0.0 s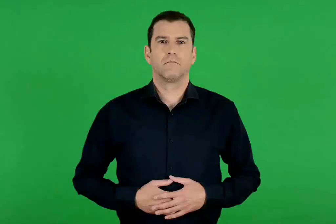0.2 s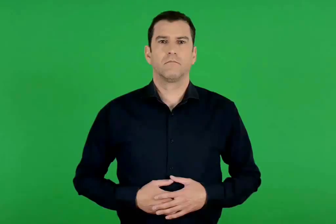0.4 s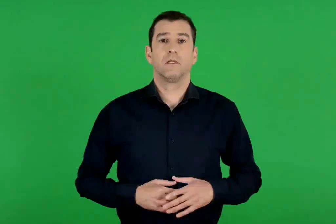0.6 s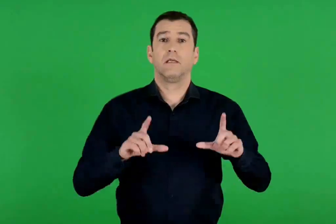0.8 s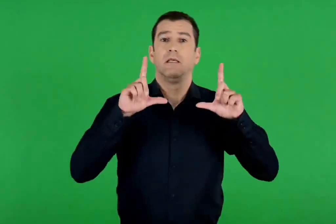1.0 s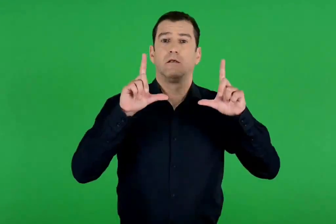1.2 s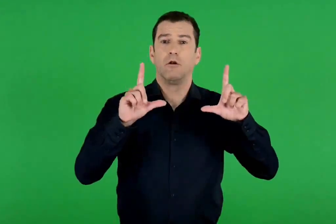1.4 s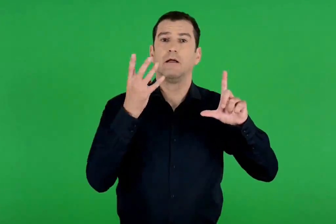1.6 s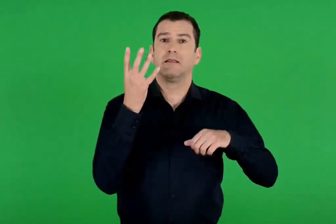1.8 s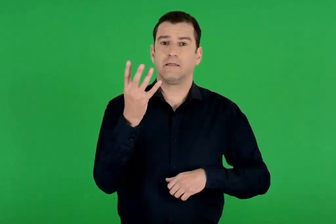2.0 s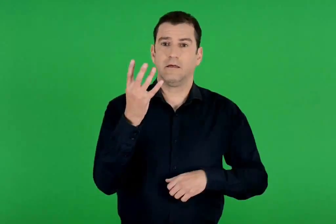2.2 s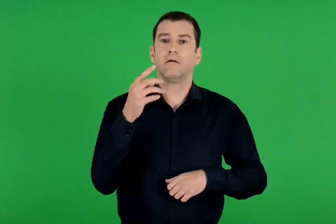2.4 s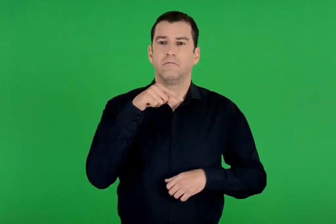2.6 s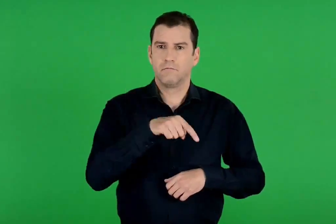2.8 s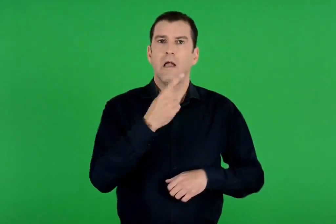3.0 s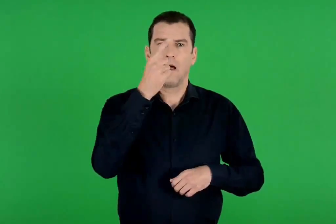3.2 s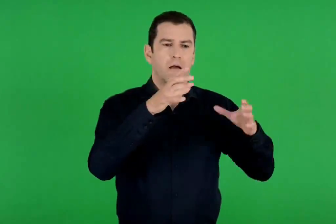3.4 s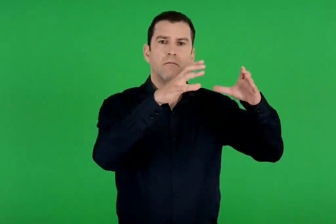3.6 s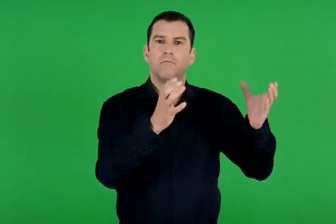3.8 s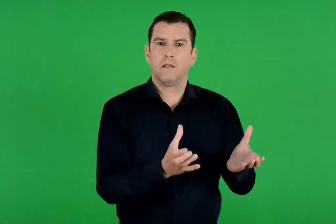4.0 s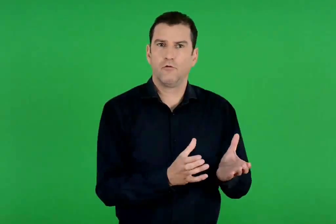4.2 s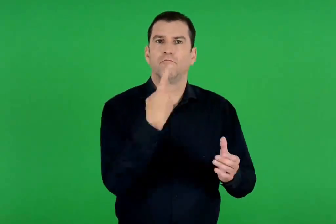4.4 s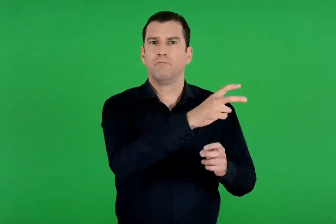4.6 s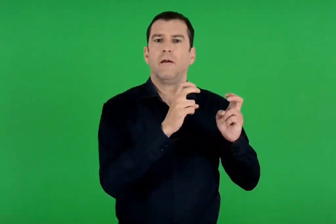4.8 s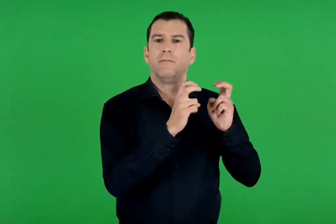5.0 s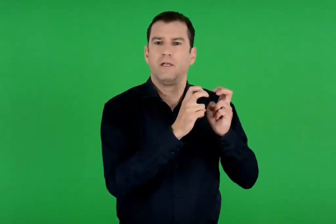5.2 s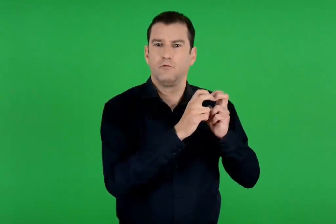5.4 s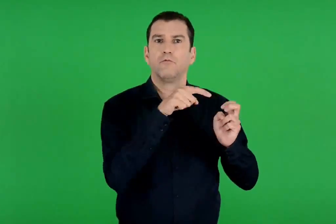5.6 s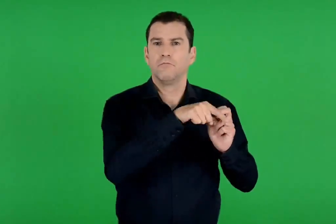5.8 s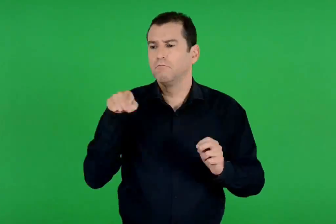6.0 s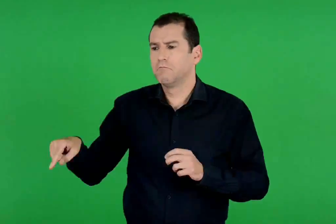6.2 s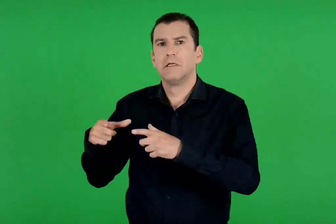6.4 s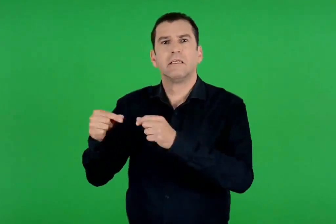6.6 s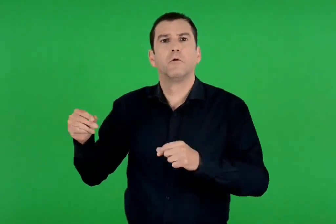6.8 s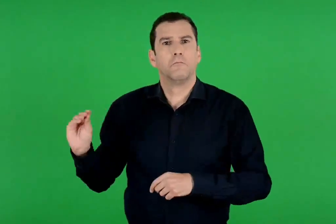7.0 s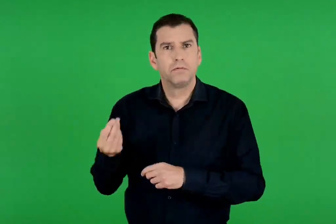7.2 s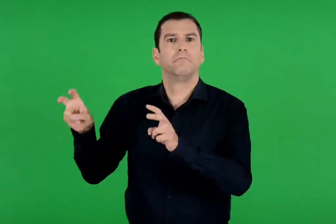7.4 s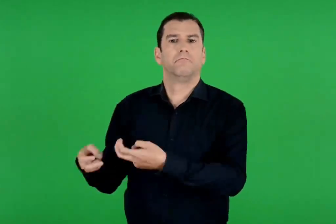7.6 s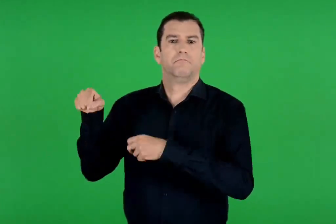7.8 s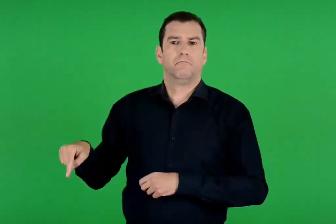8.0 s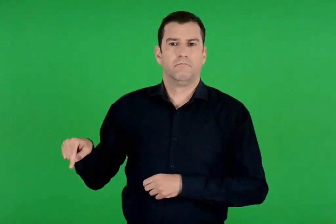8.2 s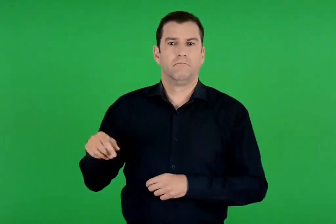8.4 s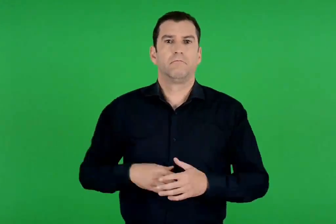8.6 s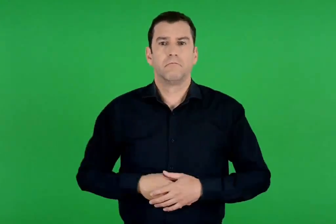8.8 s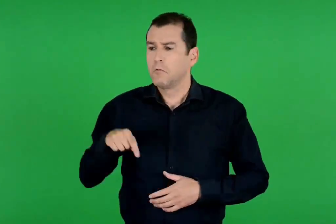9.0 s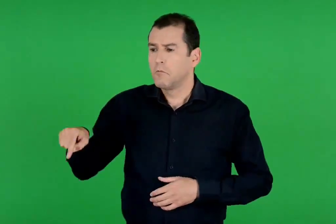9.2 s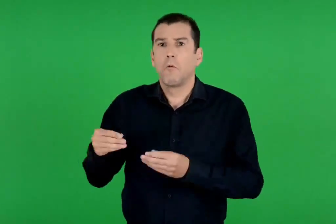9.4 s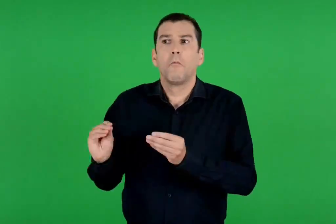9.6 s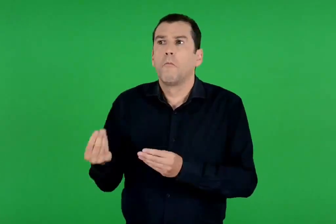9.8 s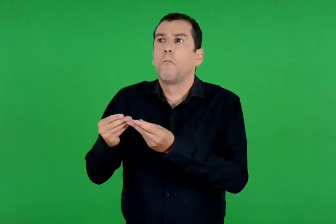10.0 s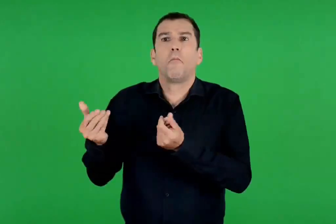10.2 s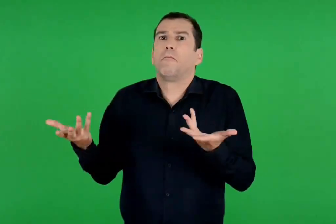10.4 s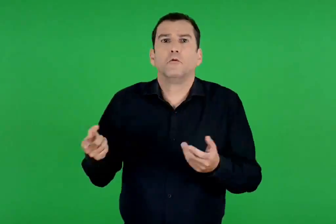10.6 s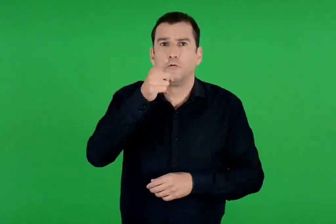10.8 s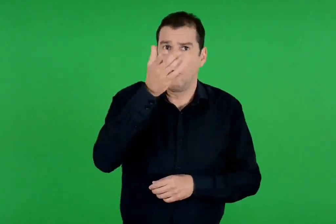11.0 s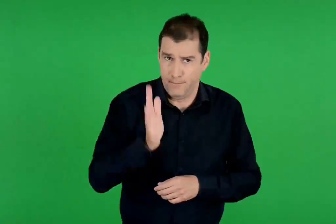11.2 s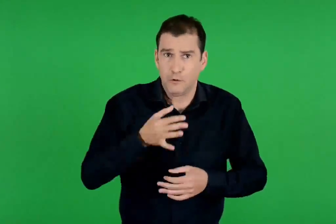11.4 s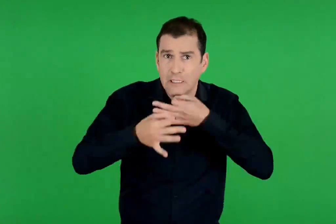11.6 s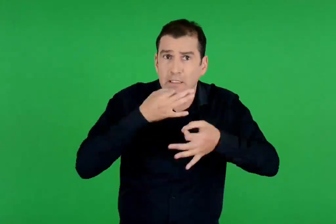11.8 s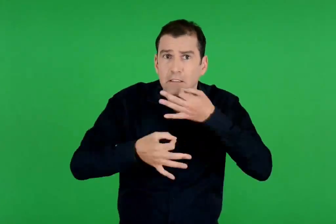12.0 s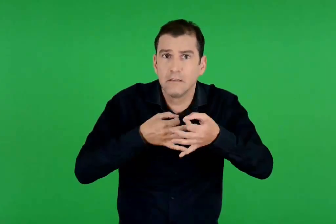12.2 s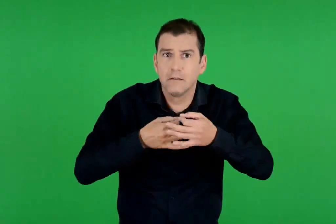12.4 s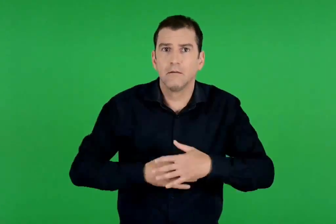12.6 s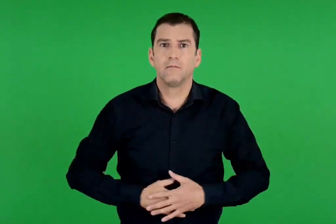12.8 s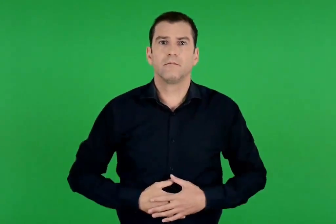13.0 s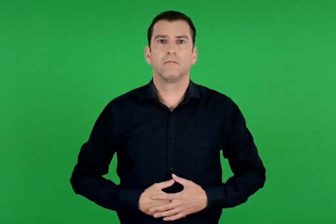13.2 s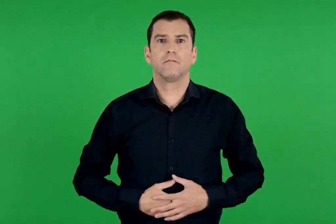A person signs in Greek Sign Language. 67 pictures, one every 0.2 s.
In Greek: στην εικόνα 4 υπάρχει ένα μυκηναϊκό αγγείο που βρέθηκε στην κύπρο. μπορείς να εξηγήσεις πώς βρέθηκε εκεί ;
